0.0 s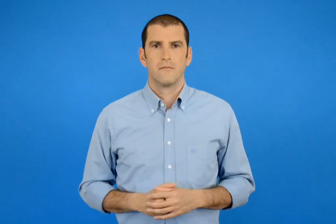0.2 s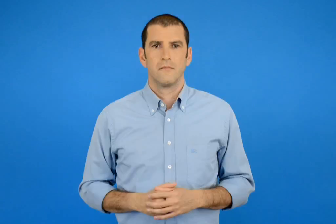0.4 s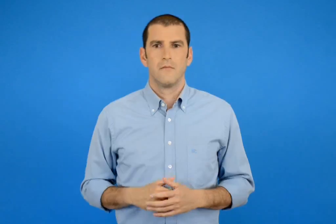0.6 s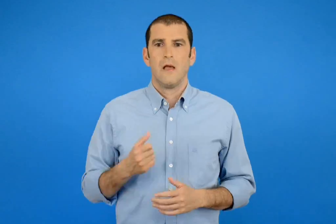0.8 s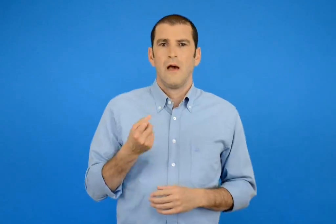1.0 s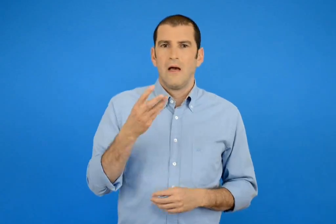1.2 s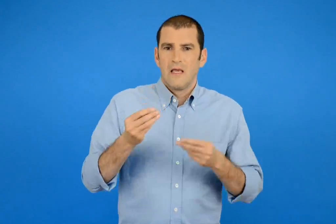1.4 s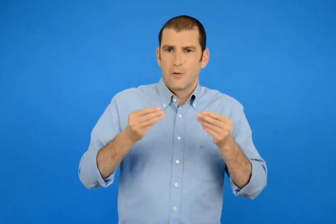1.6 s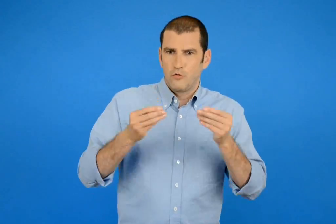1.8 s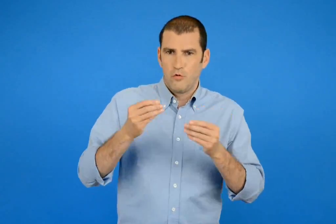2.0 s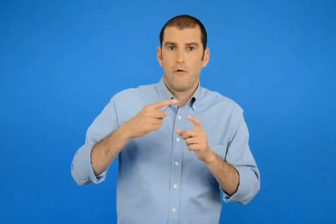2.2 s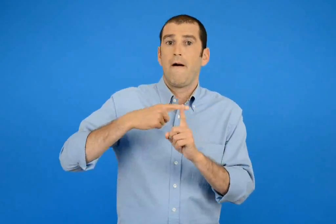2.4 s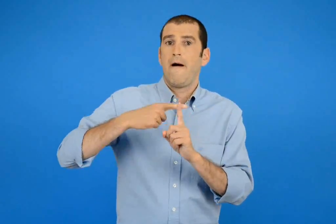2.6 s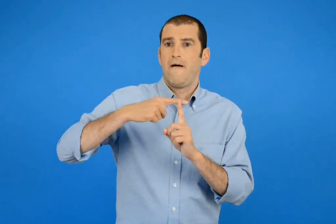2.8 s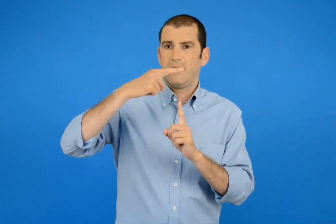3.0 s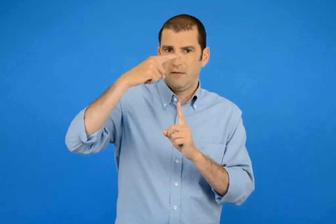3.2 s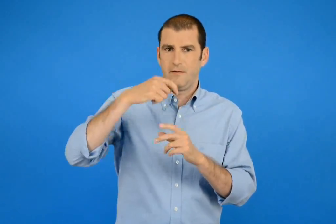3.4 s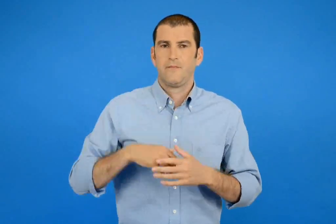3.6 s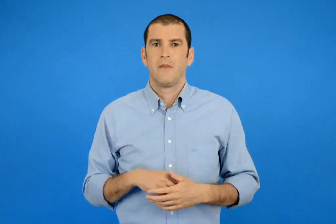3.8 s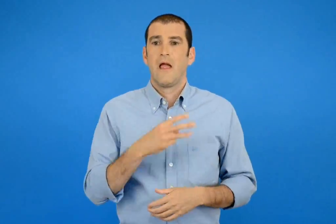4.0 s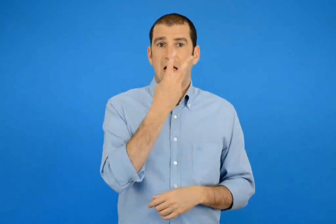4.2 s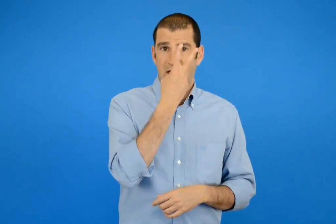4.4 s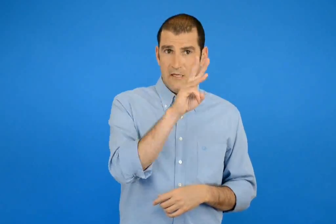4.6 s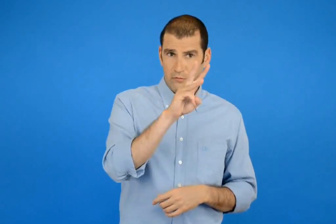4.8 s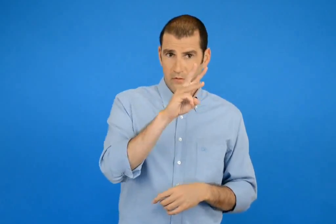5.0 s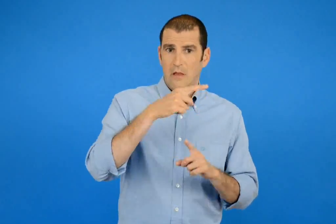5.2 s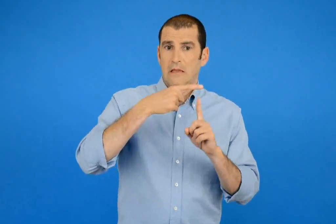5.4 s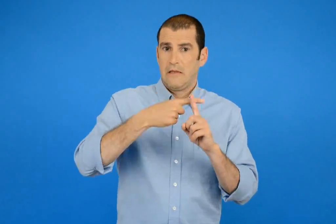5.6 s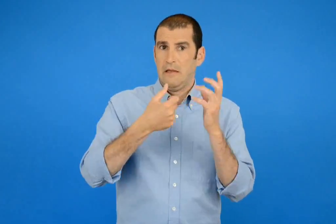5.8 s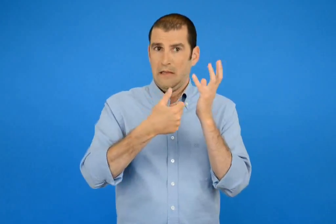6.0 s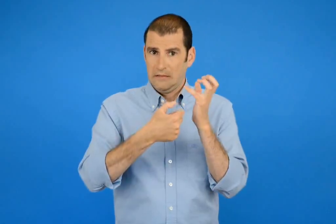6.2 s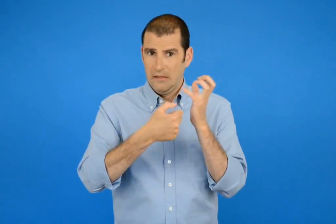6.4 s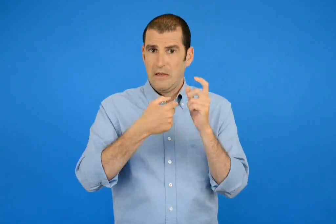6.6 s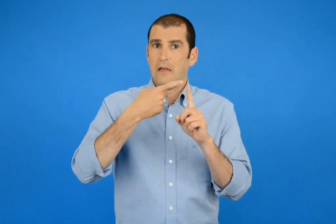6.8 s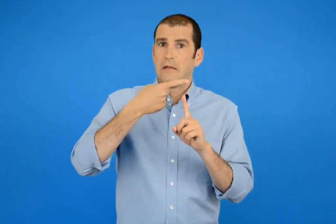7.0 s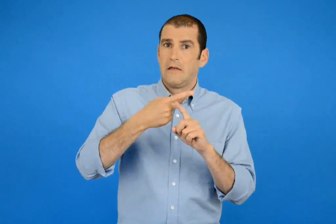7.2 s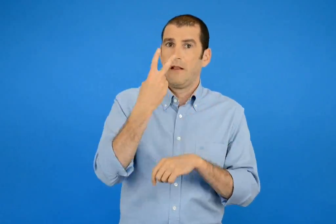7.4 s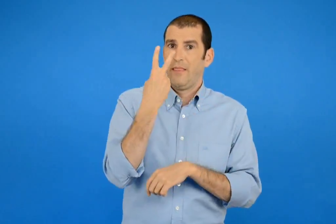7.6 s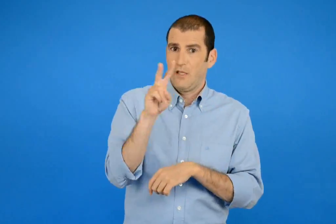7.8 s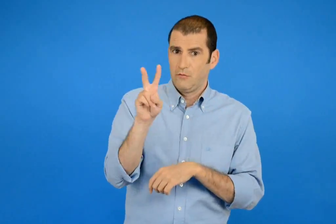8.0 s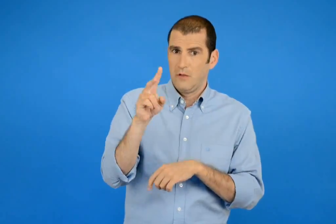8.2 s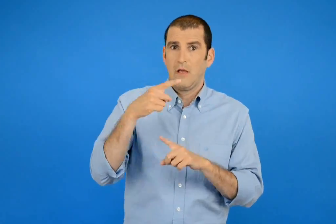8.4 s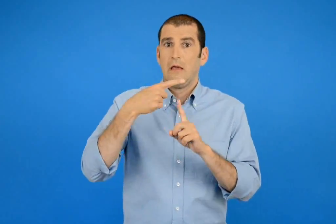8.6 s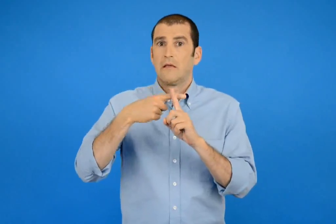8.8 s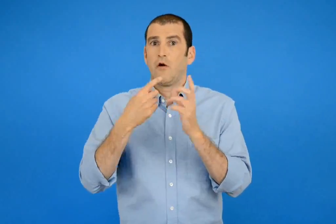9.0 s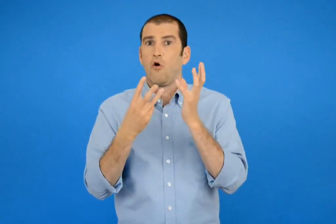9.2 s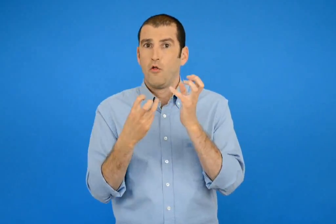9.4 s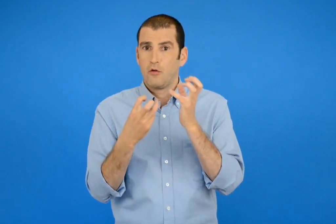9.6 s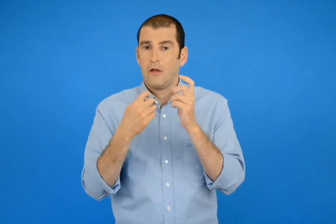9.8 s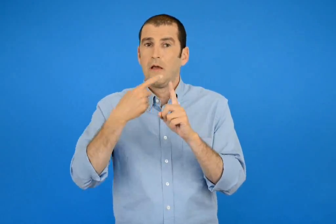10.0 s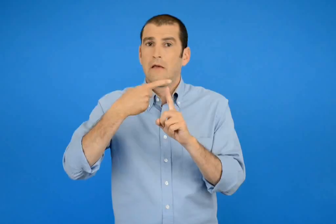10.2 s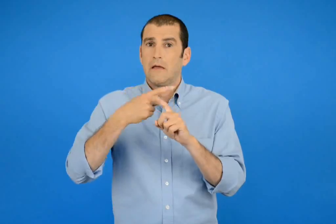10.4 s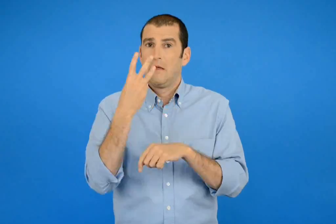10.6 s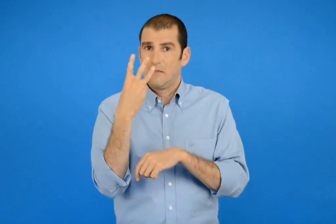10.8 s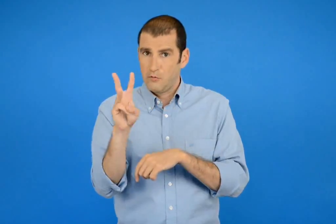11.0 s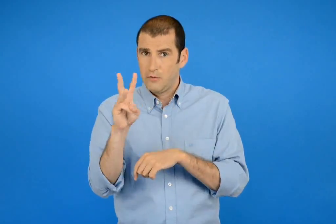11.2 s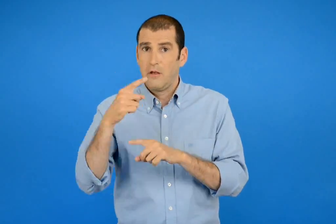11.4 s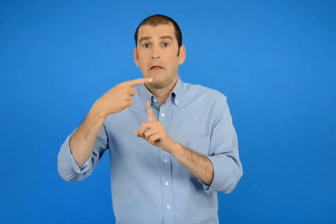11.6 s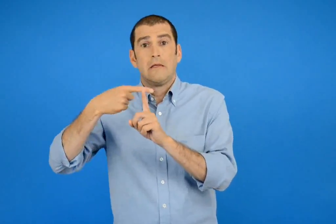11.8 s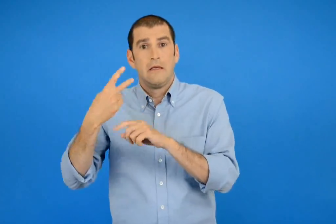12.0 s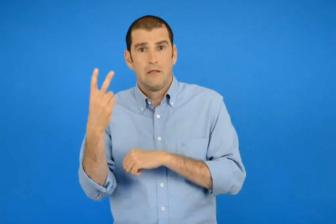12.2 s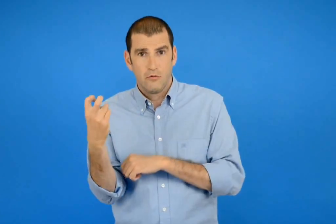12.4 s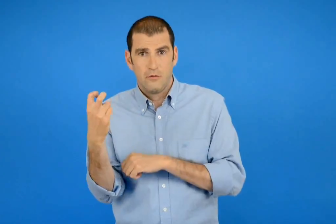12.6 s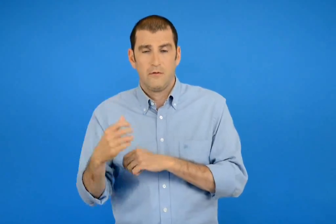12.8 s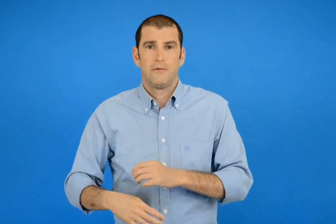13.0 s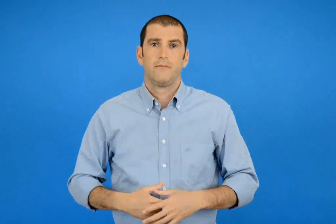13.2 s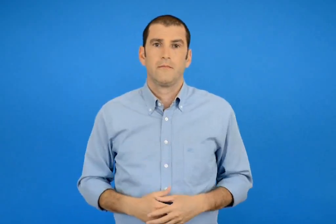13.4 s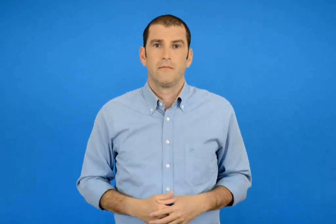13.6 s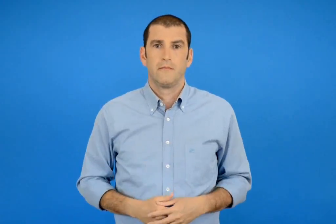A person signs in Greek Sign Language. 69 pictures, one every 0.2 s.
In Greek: υπολογίζω με τον άβακα 300 + 60 + 200 + 80 + 300 + 20
